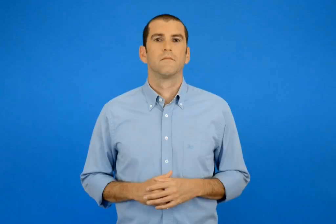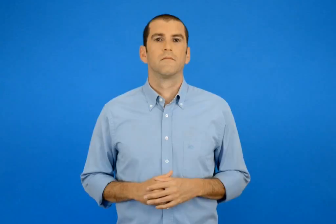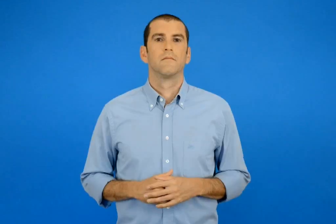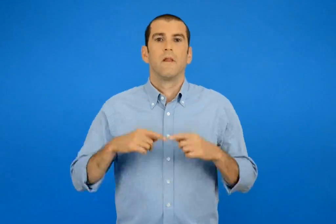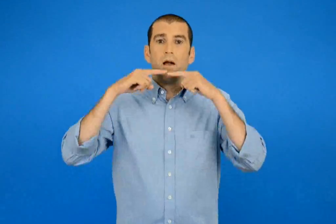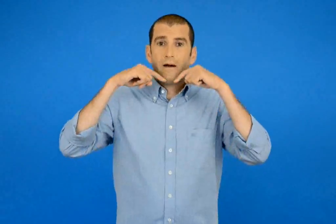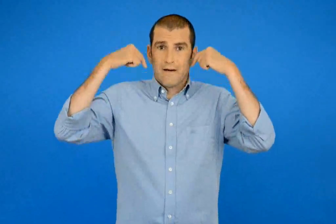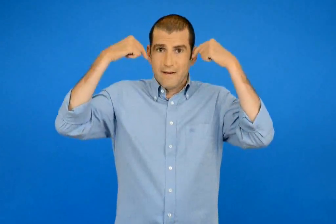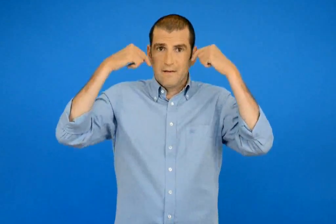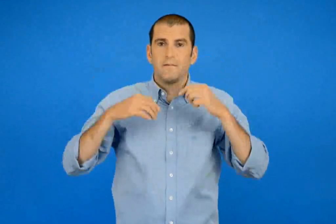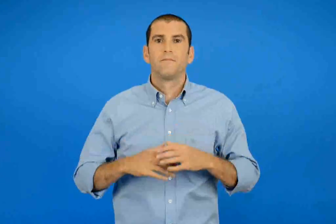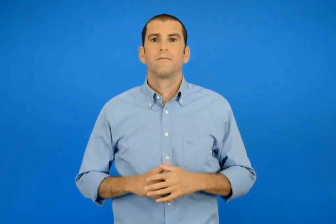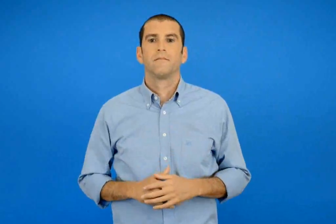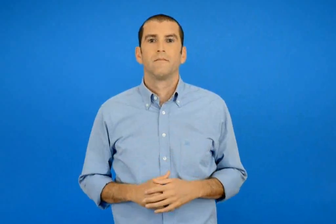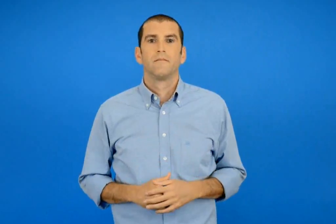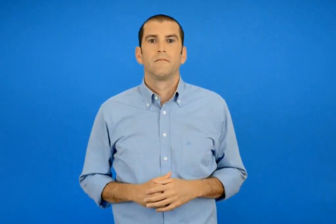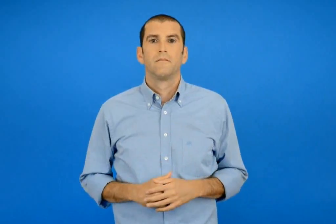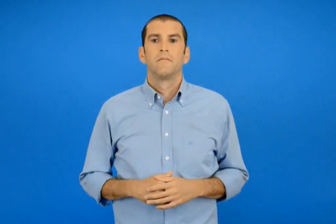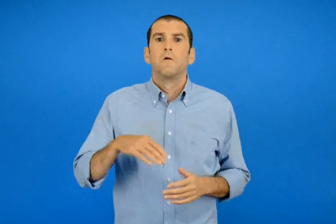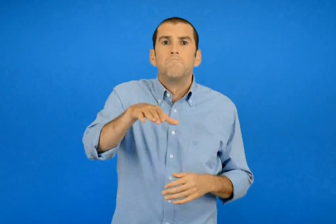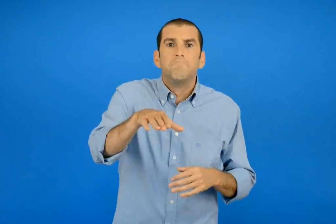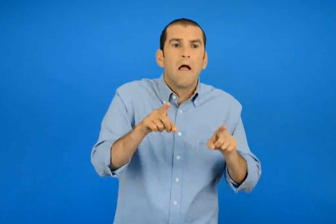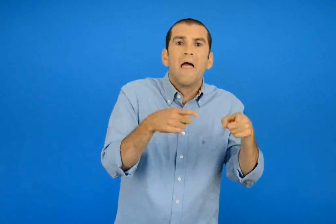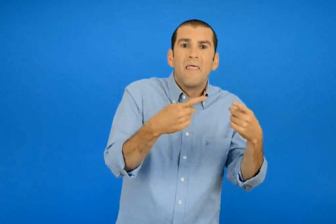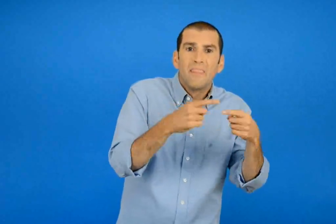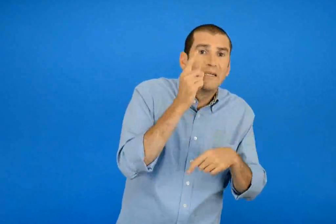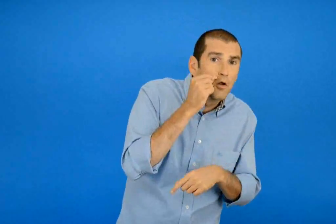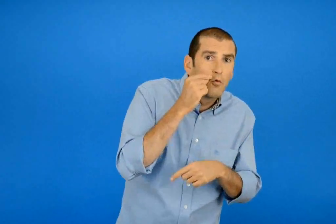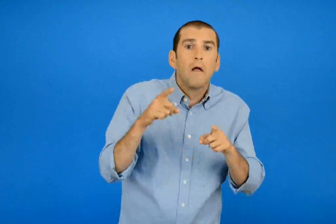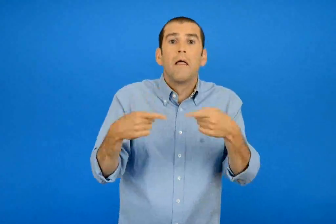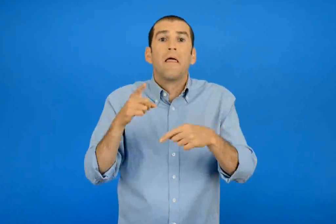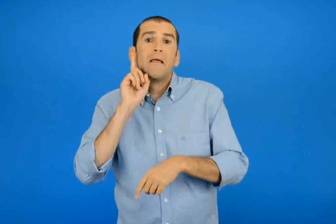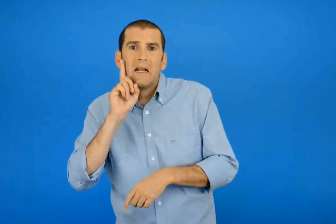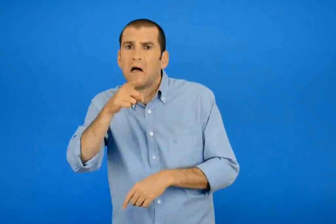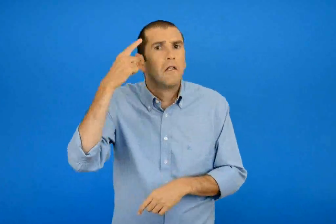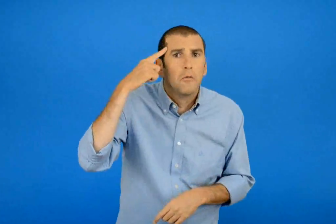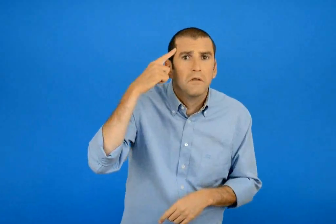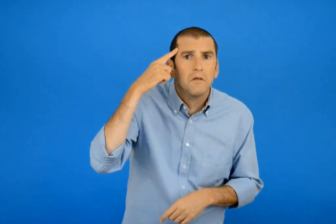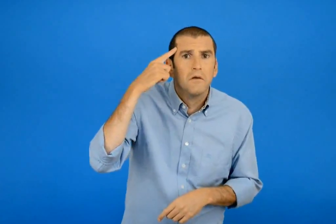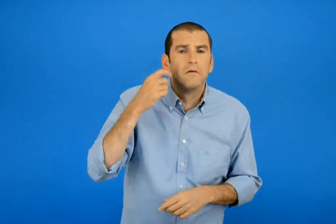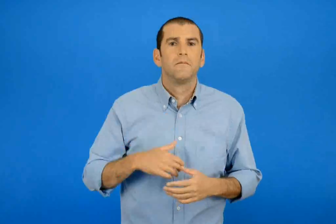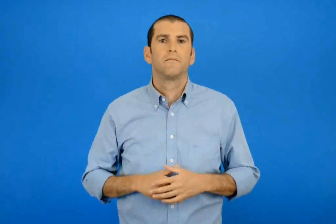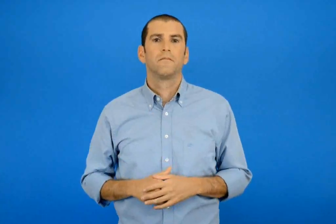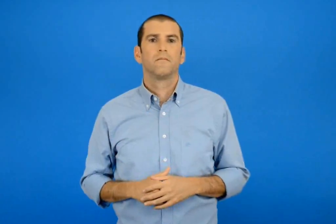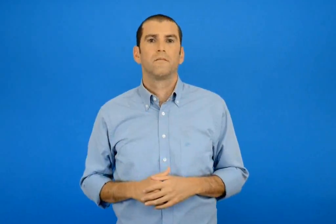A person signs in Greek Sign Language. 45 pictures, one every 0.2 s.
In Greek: χαρά λέτε να έχουμε δάσκαλο η δασκάλα ;
